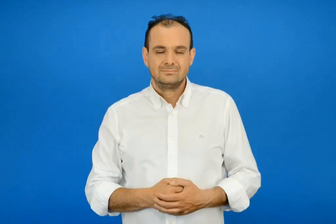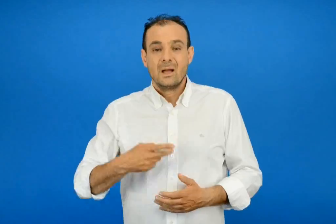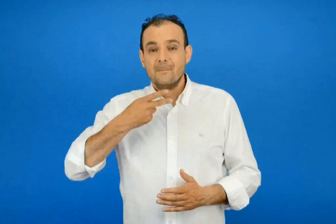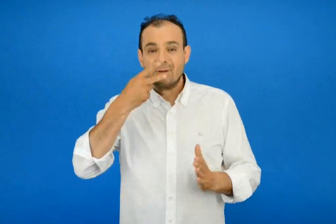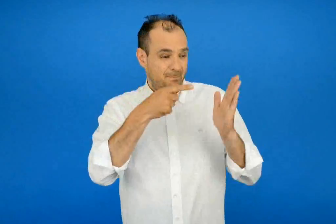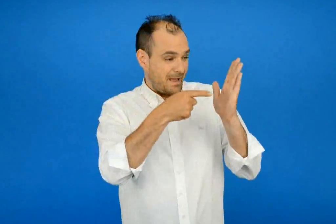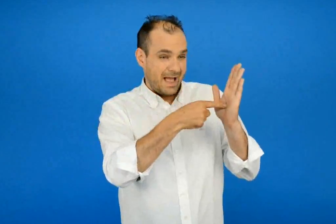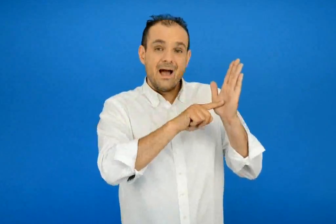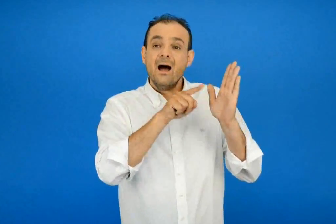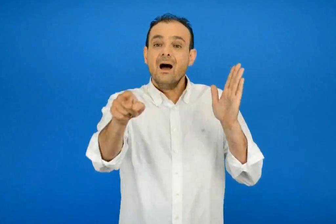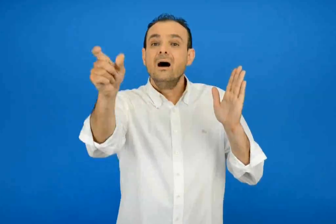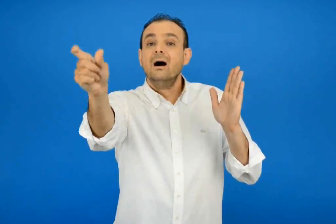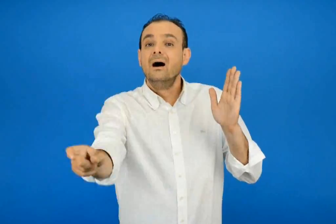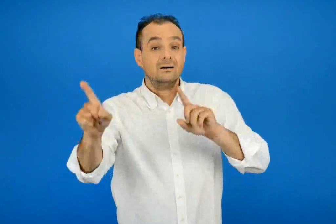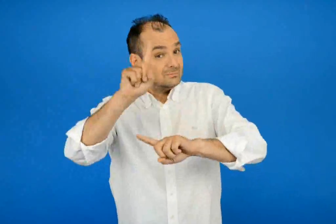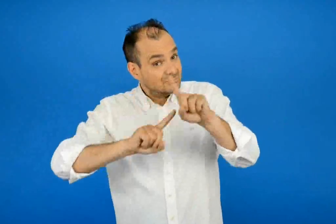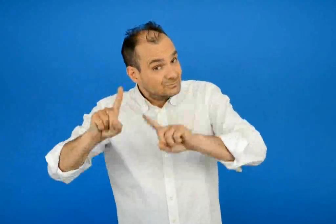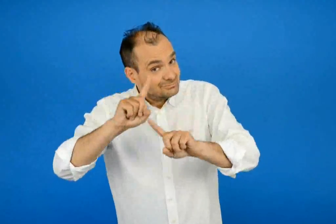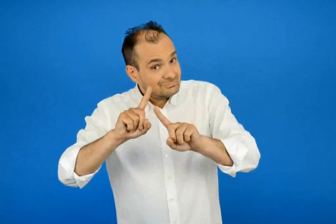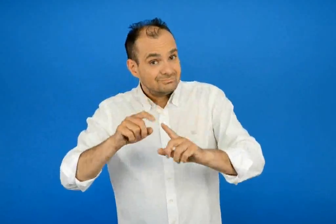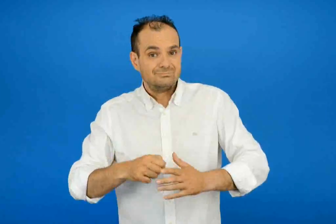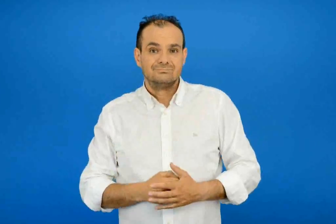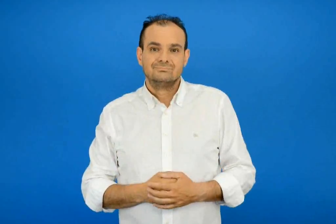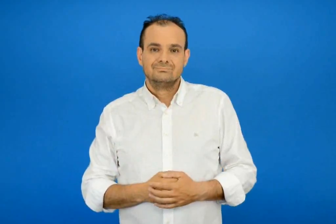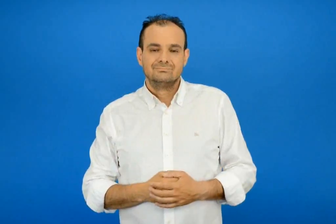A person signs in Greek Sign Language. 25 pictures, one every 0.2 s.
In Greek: σε ποιόν απευθύνεται ;
